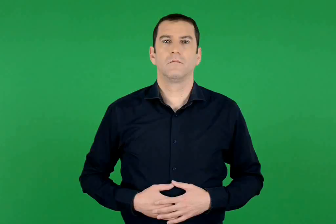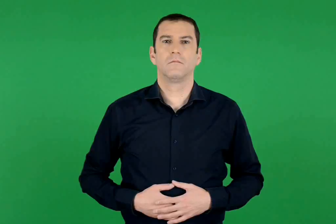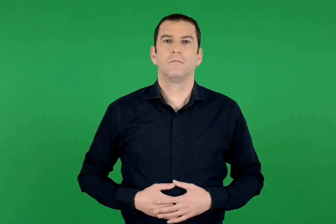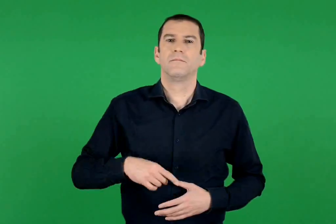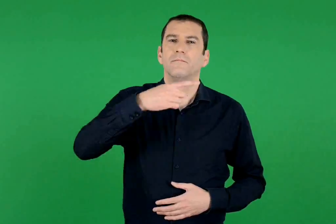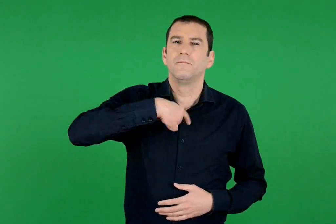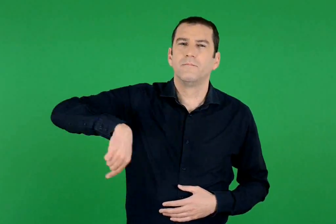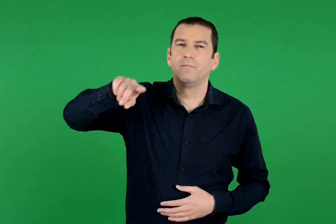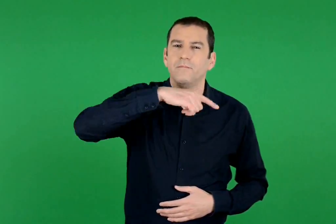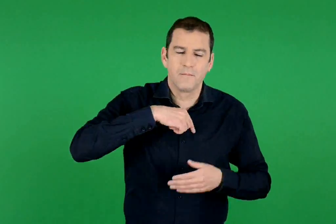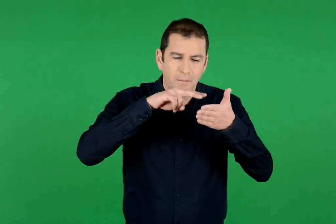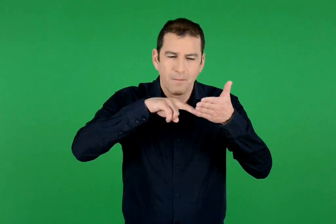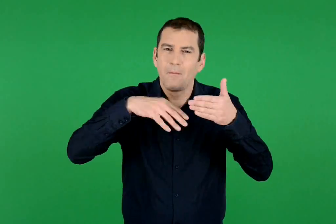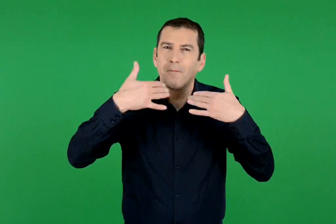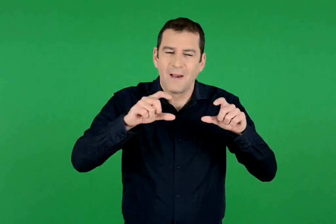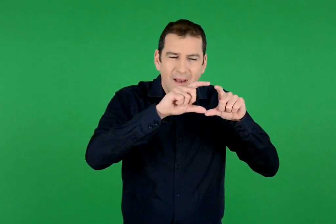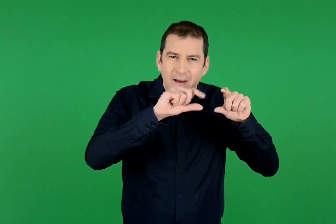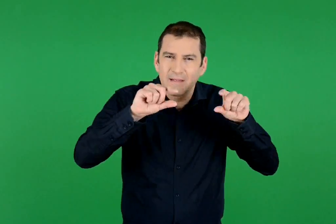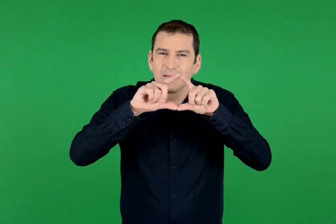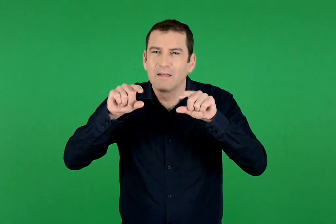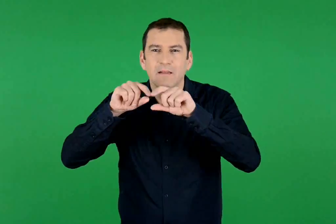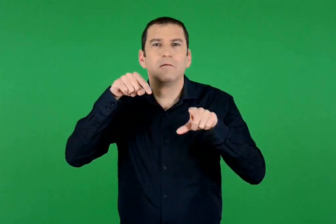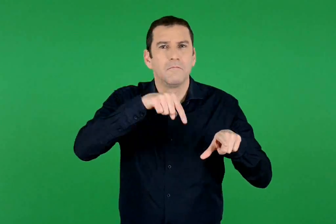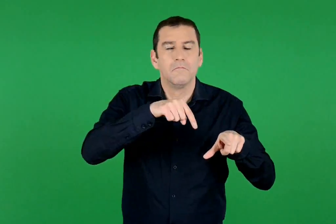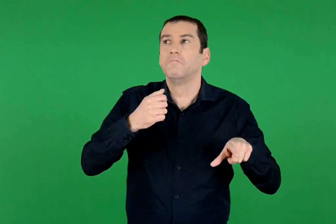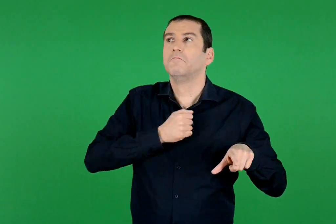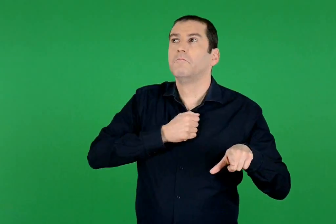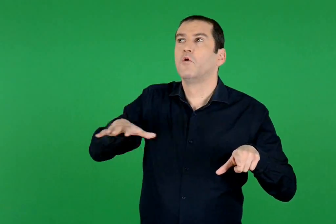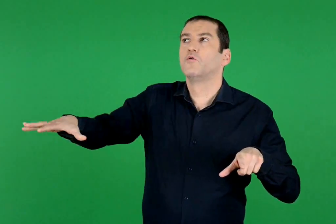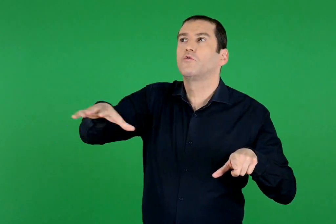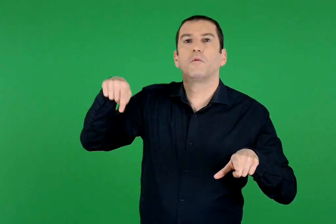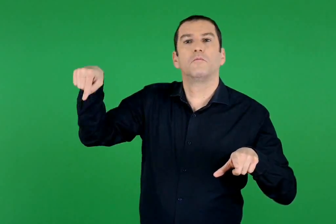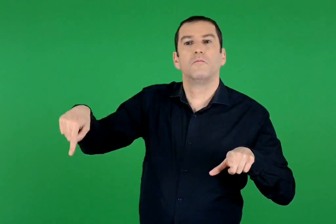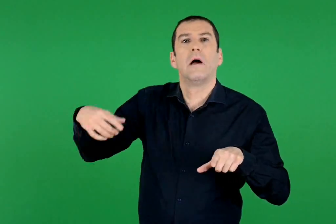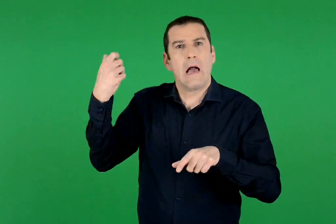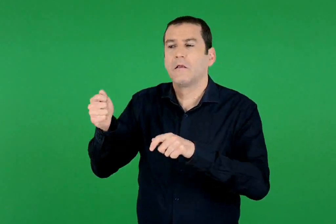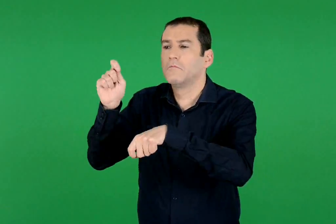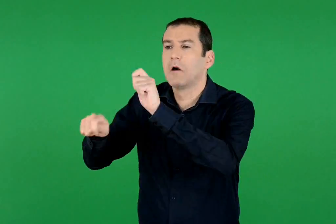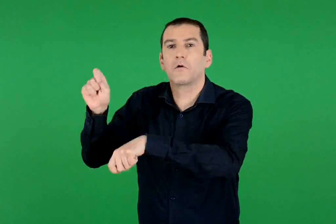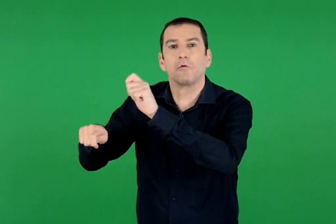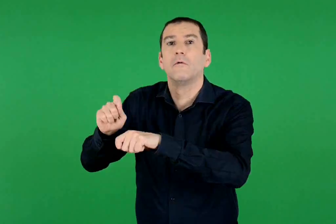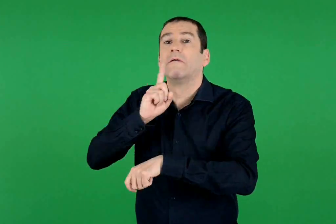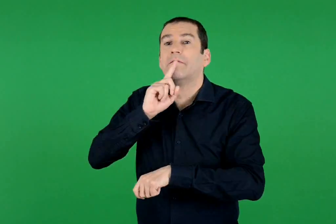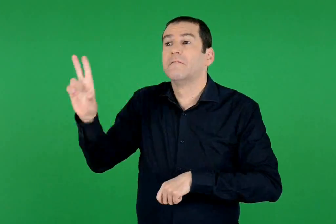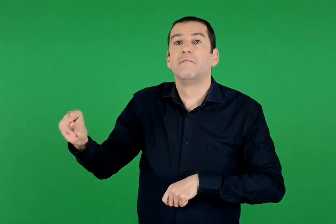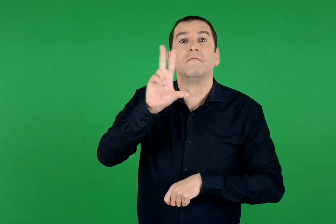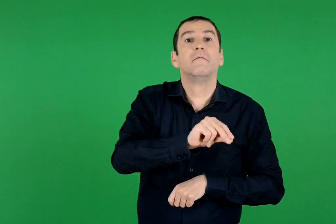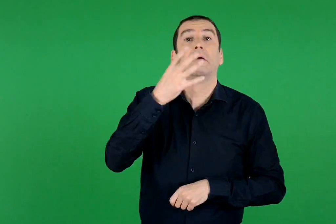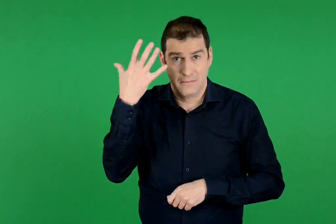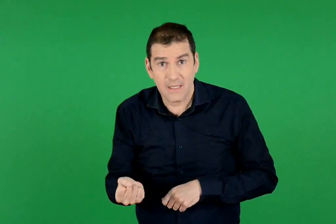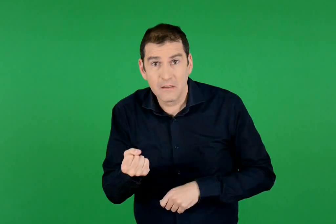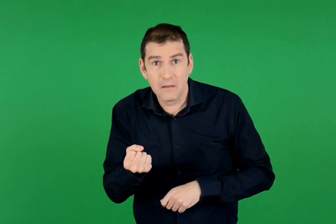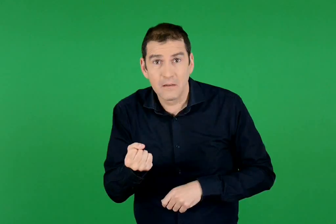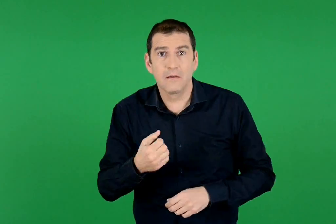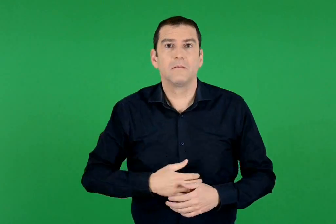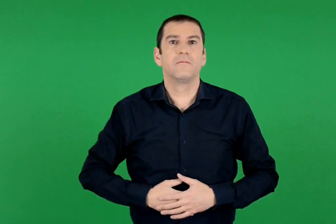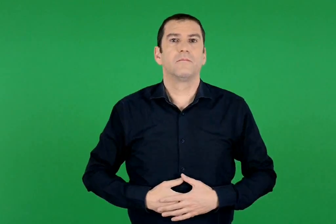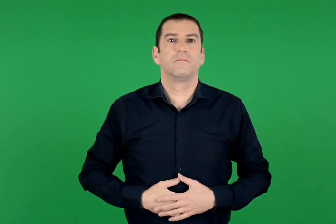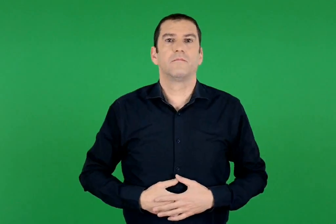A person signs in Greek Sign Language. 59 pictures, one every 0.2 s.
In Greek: υπάρχει στον τόπο μας κάποιο έργο σαν αυτά που διαβάσαμε στις καρτέλες ;
